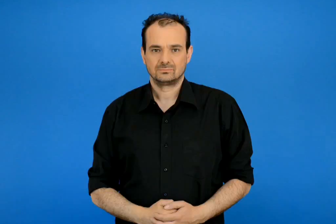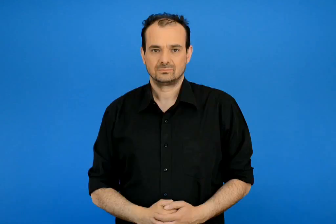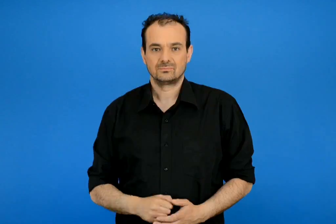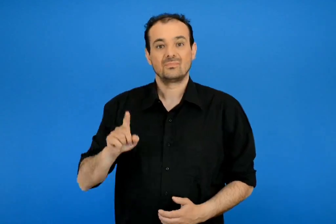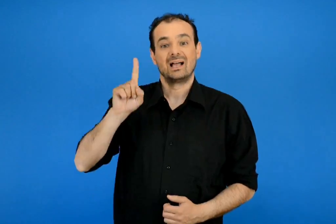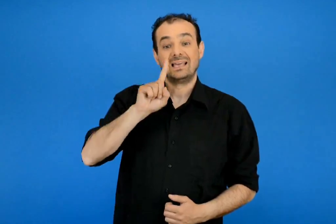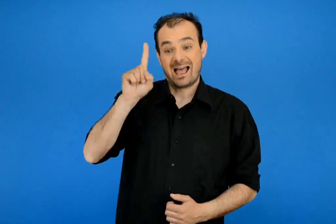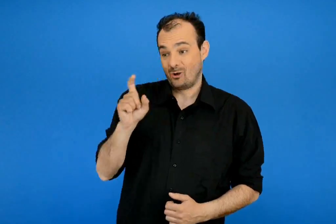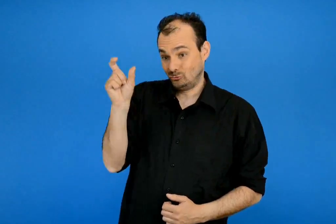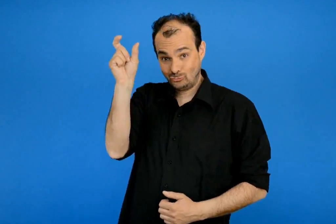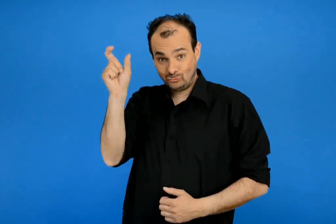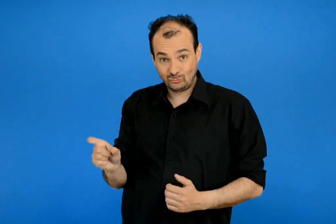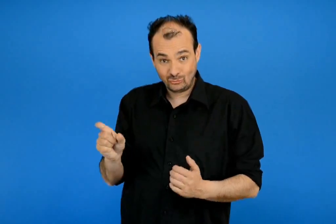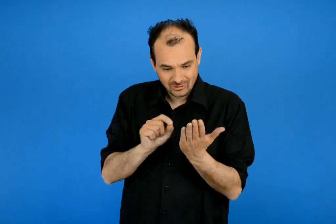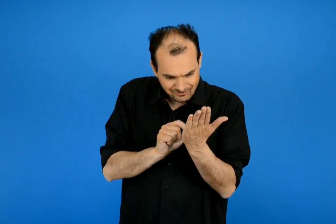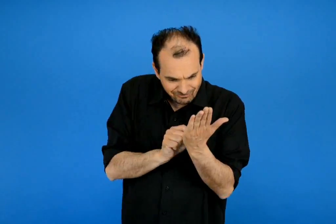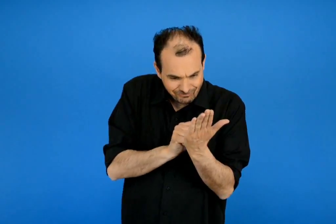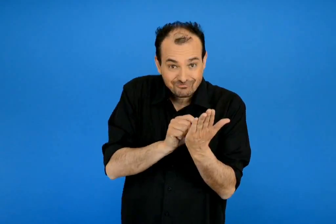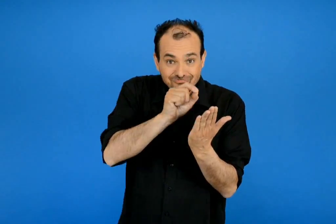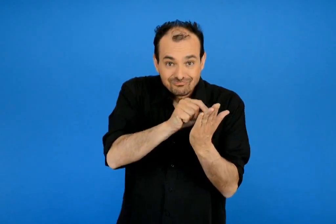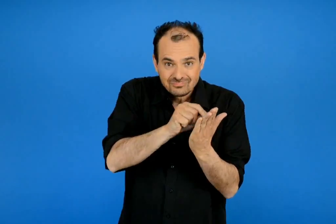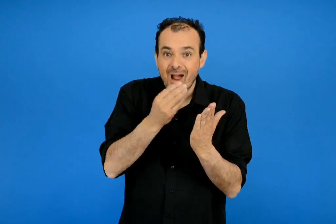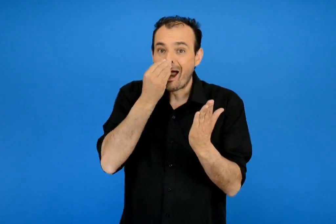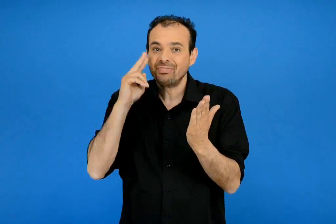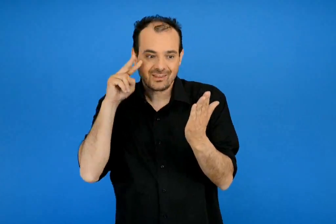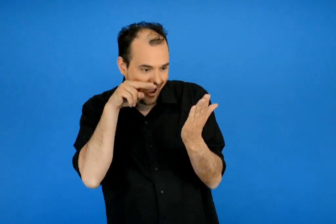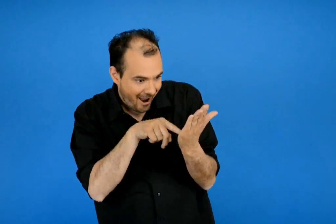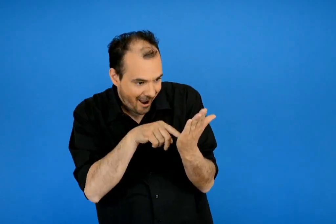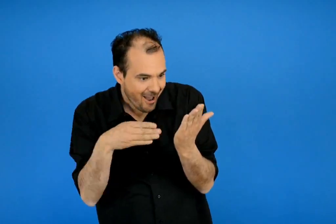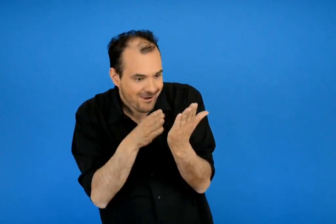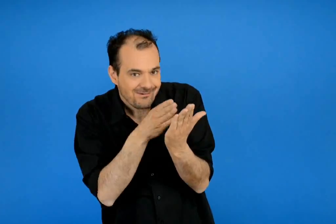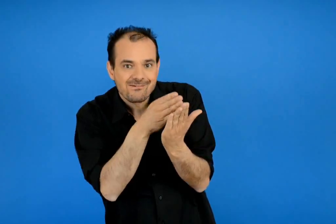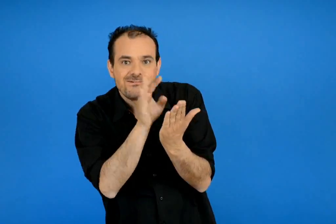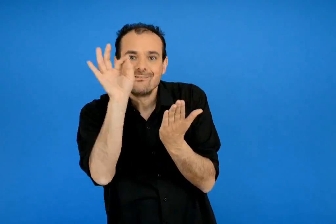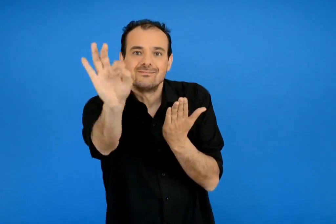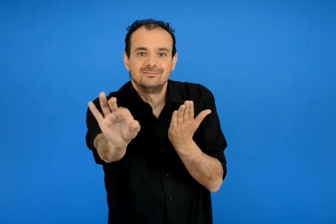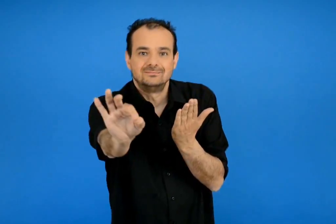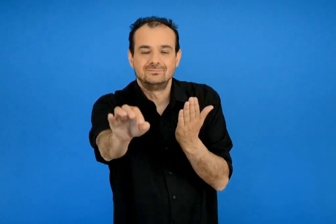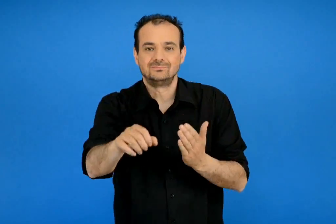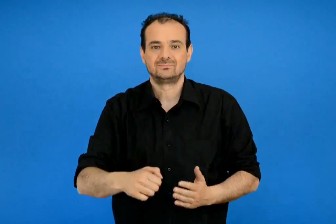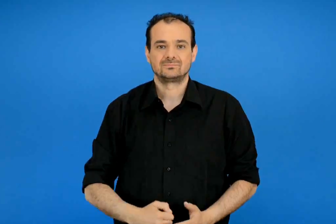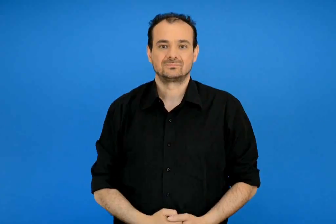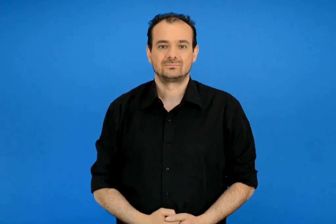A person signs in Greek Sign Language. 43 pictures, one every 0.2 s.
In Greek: σχεδίασε τη διαδρομή που πρέπει να ακολουθήσει η ανθή συμπλήρωσε τις οδηγίες του κυριακού
